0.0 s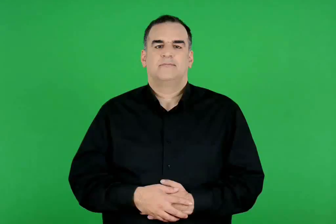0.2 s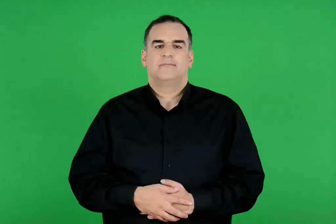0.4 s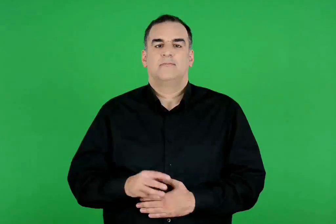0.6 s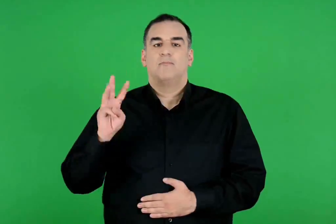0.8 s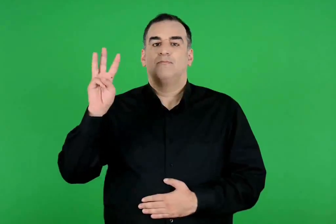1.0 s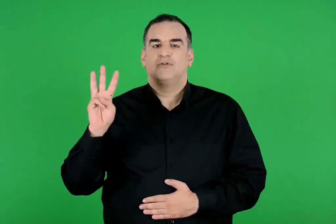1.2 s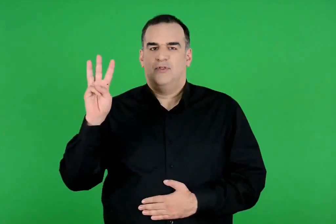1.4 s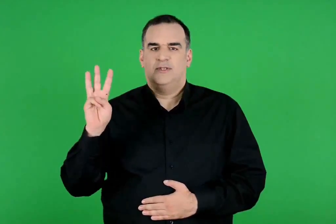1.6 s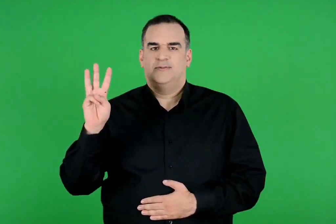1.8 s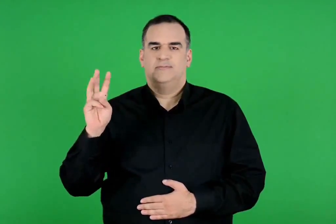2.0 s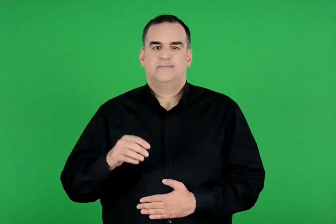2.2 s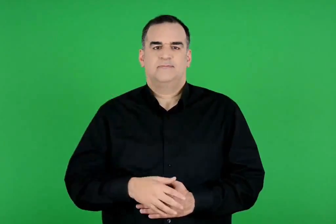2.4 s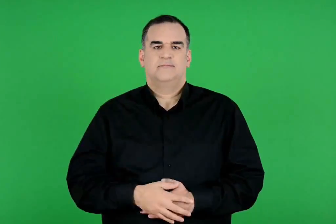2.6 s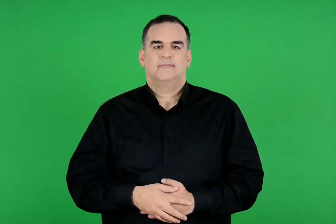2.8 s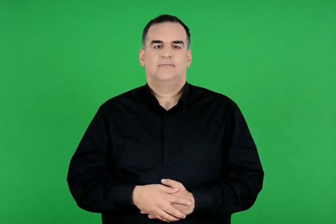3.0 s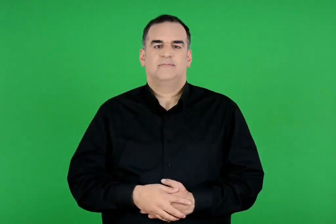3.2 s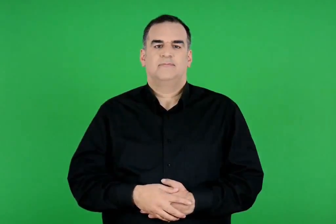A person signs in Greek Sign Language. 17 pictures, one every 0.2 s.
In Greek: ποσειδώνας
